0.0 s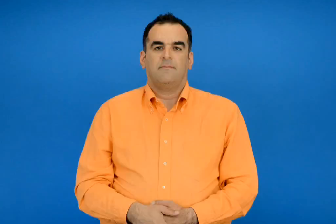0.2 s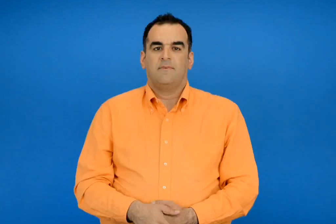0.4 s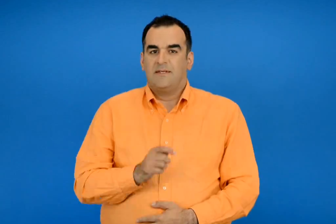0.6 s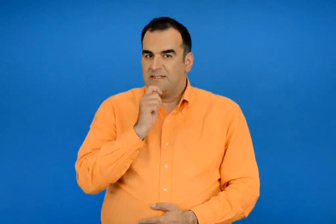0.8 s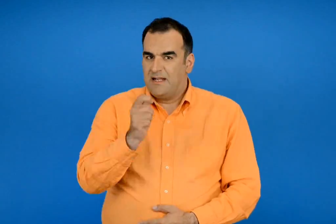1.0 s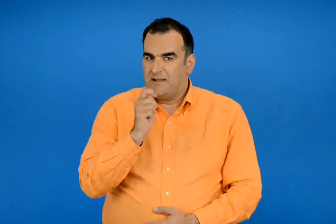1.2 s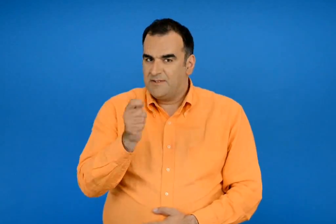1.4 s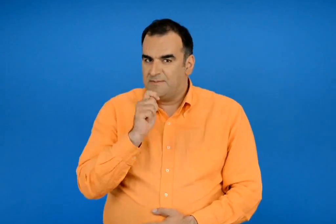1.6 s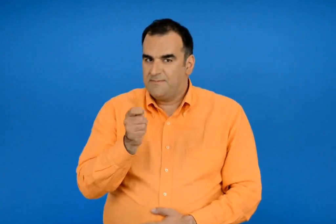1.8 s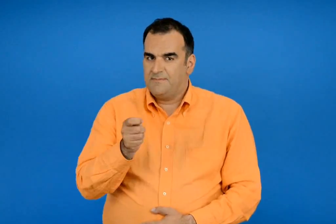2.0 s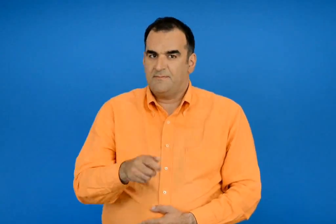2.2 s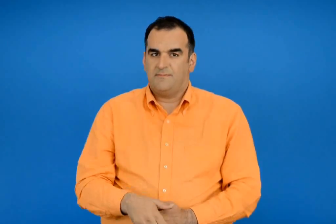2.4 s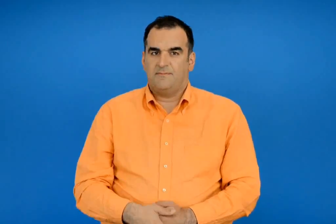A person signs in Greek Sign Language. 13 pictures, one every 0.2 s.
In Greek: συνέντευξη
